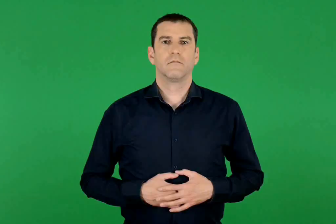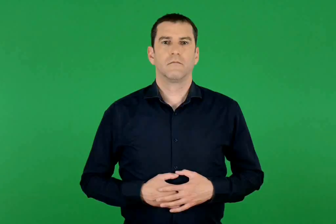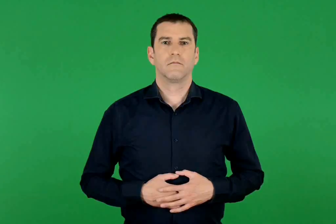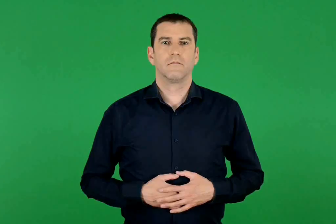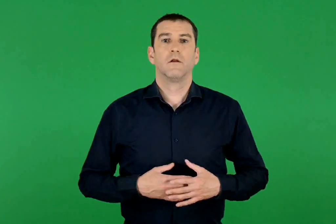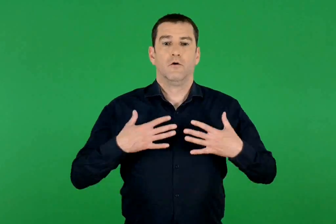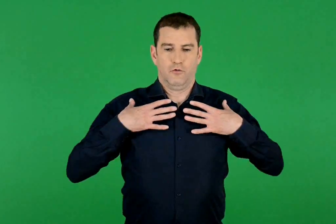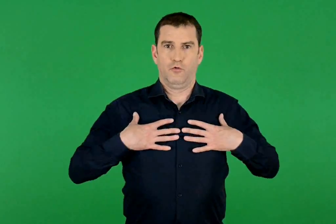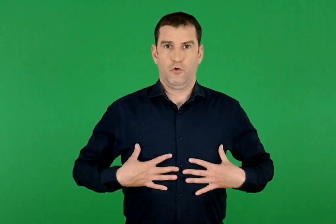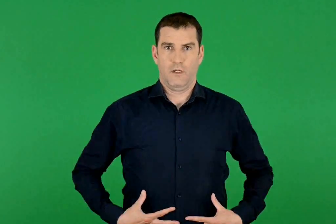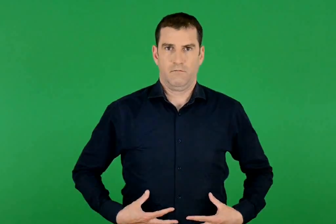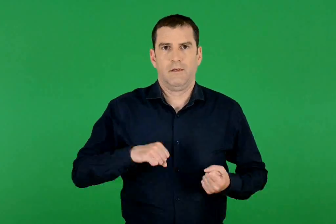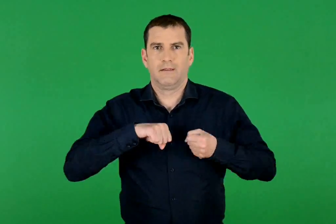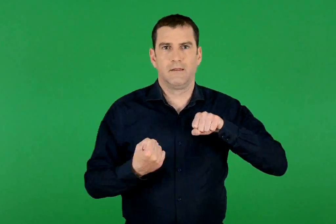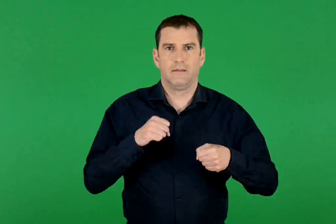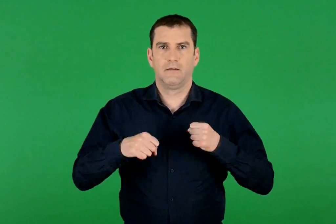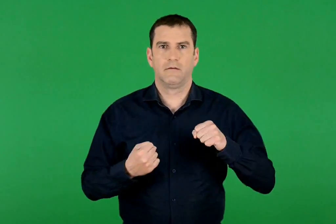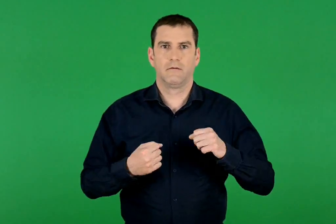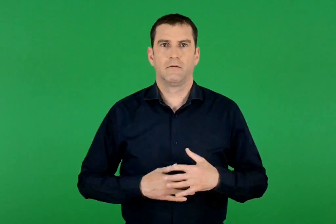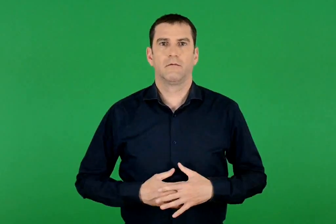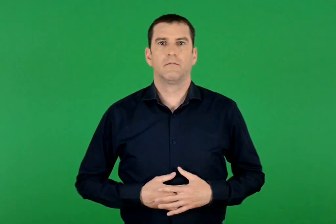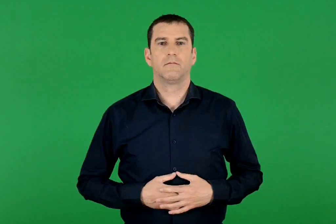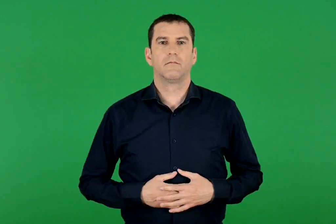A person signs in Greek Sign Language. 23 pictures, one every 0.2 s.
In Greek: κινήσεις του σώματος
